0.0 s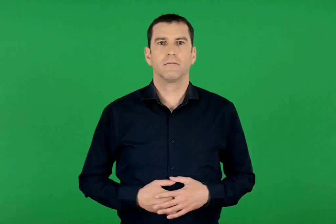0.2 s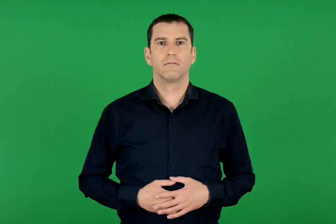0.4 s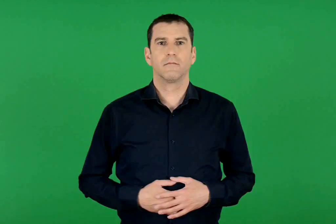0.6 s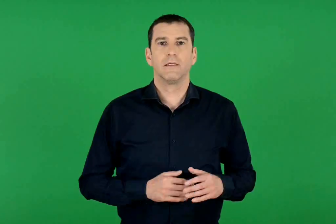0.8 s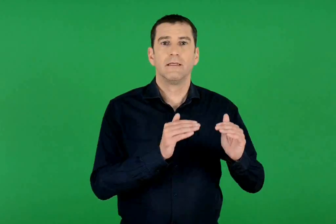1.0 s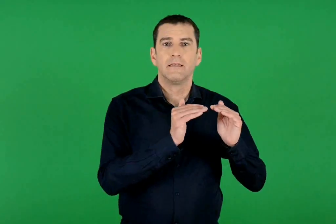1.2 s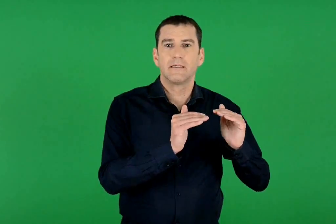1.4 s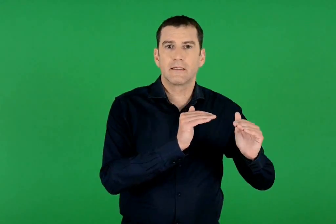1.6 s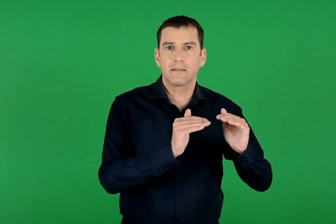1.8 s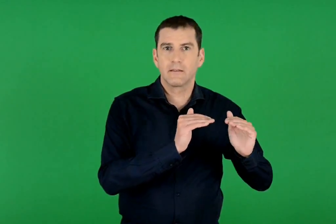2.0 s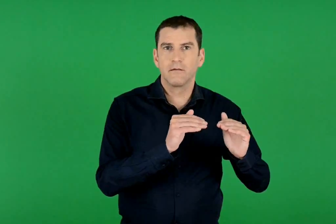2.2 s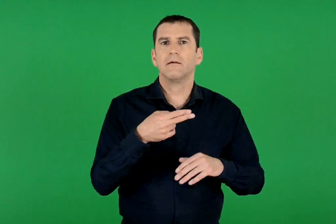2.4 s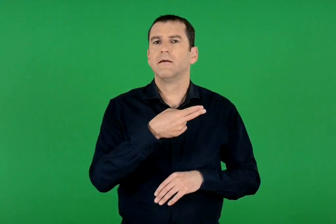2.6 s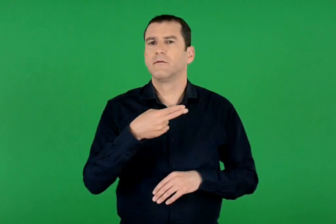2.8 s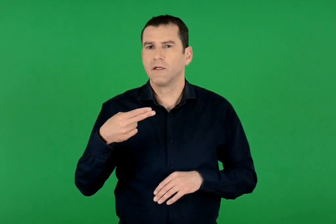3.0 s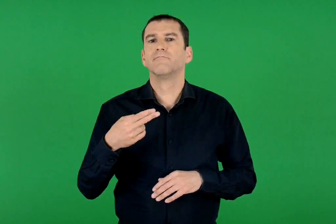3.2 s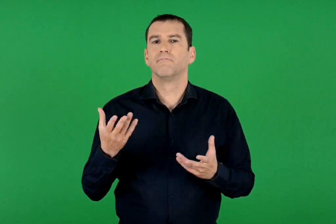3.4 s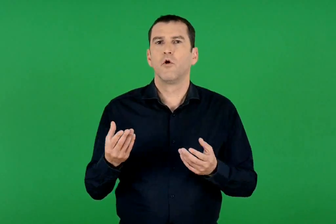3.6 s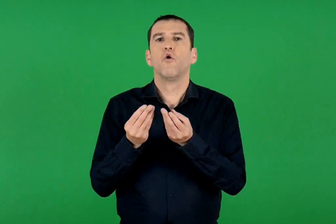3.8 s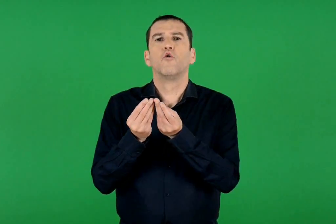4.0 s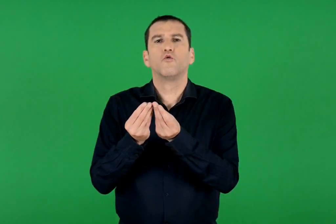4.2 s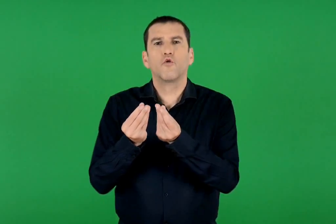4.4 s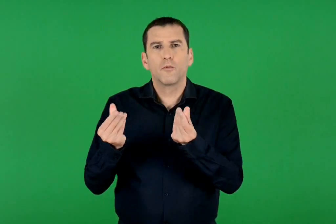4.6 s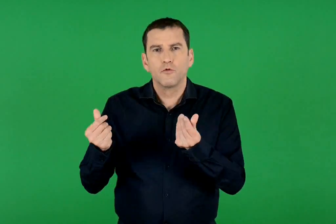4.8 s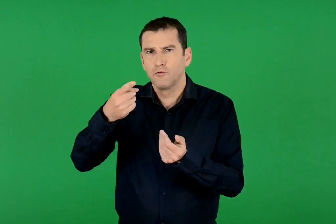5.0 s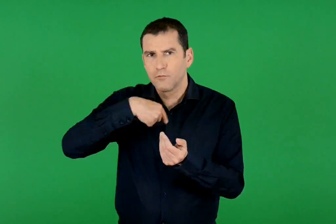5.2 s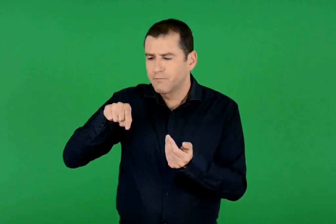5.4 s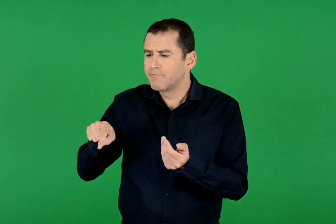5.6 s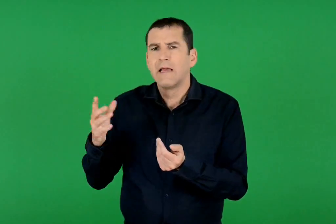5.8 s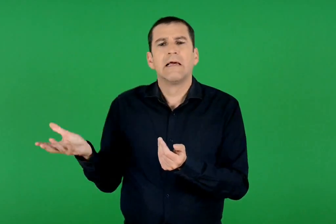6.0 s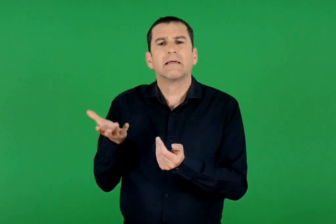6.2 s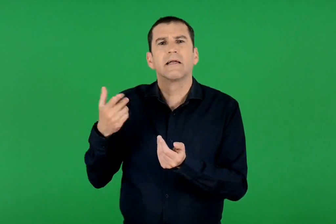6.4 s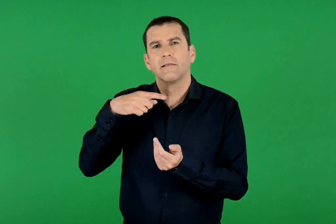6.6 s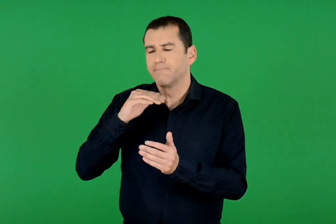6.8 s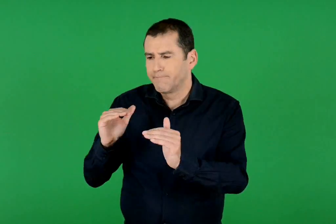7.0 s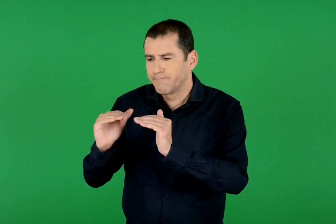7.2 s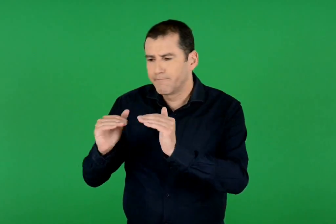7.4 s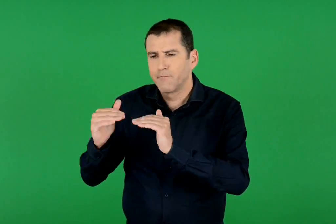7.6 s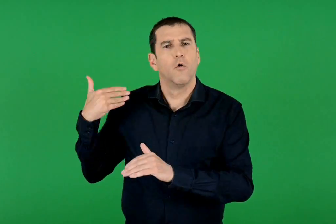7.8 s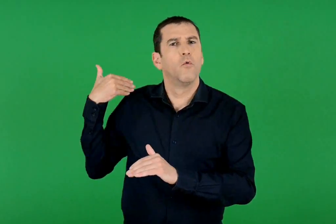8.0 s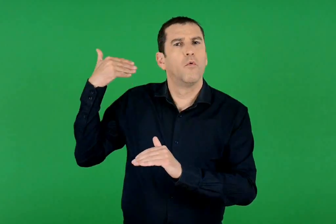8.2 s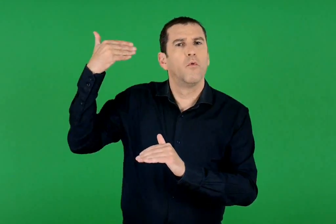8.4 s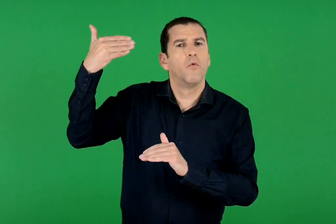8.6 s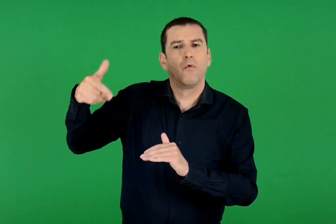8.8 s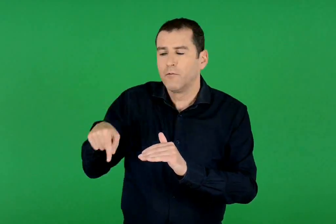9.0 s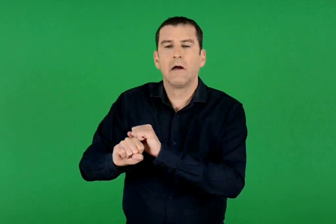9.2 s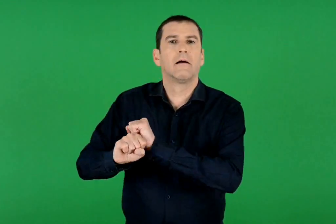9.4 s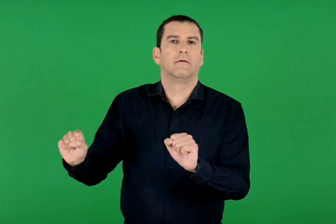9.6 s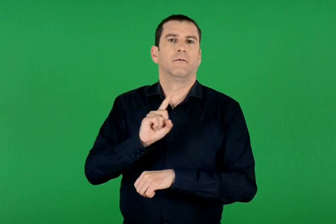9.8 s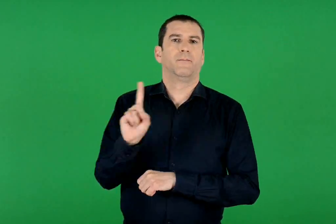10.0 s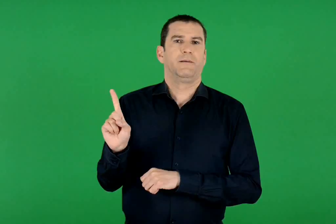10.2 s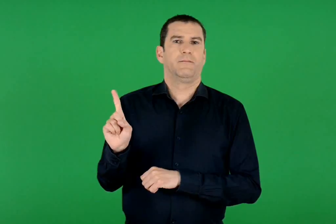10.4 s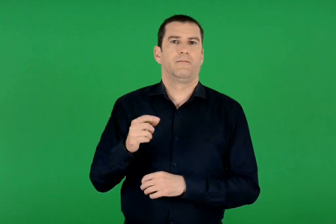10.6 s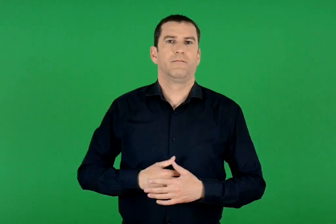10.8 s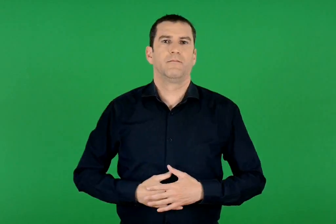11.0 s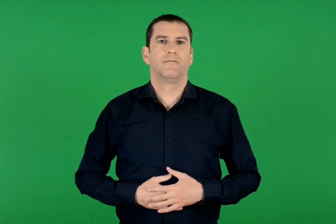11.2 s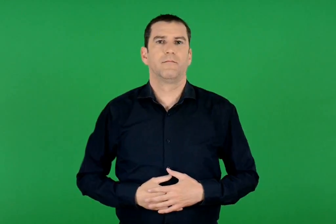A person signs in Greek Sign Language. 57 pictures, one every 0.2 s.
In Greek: συντήρηση: ο τρόπος να διατηρούμε κάτι για αρκετό καιρό χωρίς να χαλάει
